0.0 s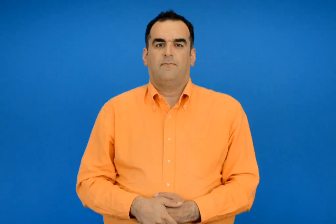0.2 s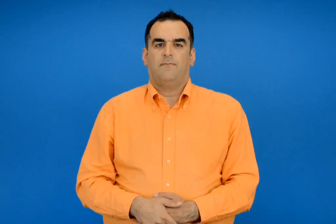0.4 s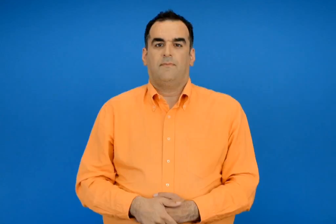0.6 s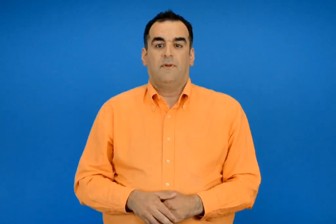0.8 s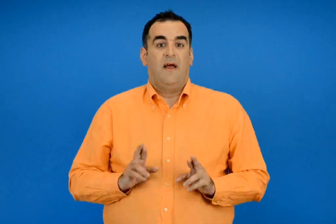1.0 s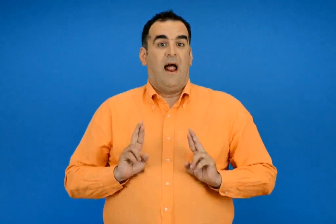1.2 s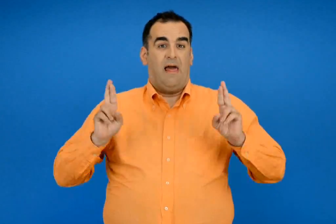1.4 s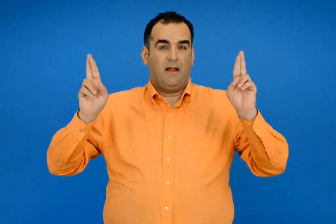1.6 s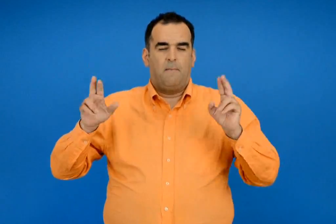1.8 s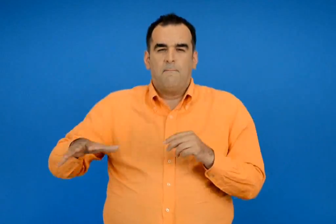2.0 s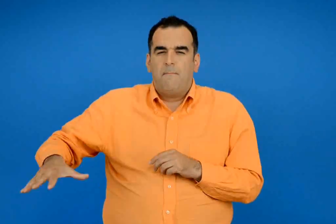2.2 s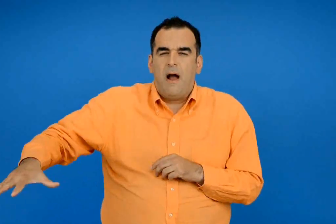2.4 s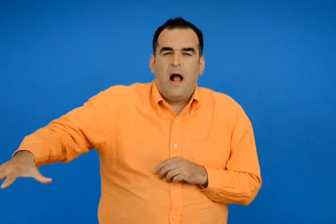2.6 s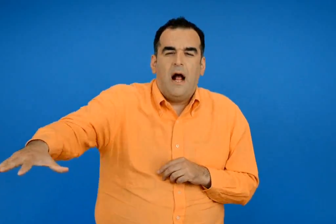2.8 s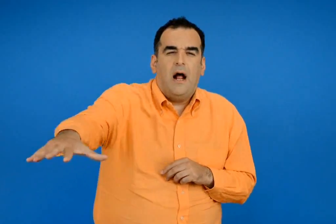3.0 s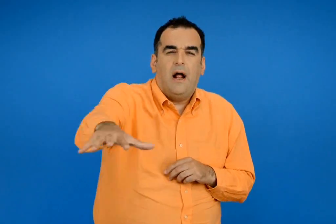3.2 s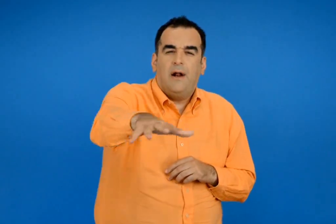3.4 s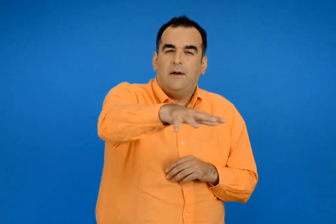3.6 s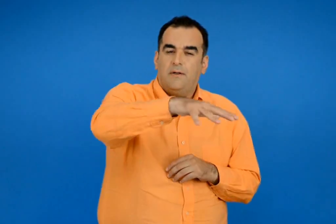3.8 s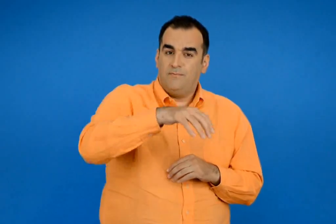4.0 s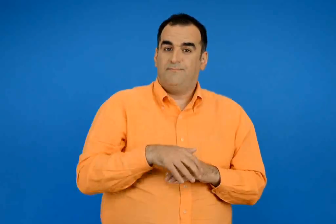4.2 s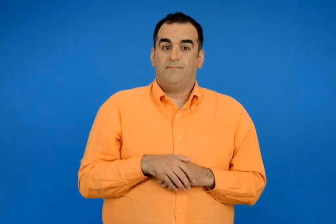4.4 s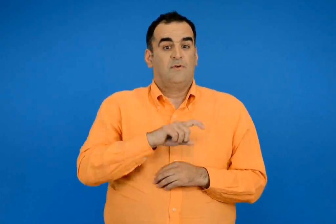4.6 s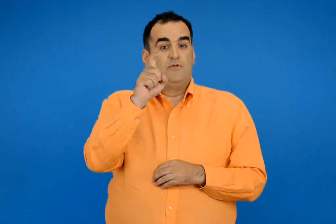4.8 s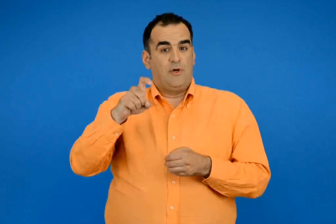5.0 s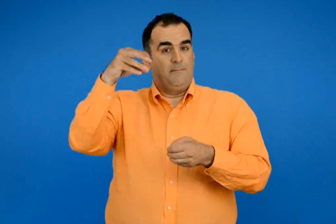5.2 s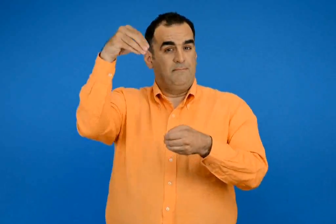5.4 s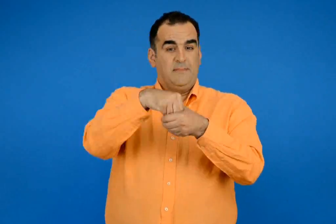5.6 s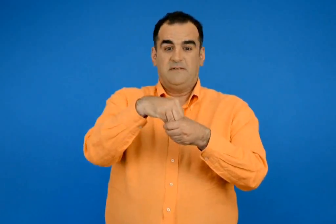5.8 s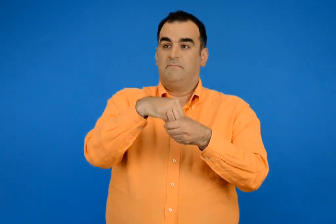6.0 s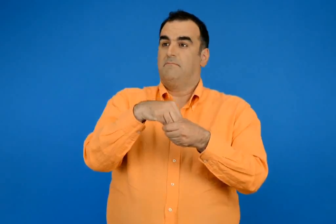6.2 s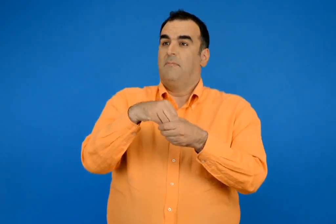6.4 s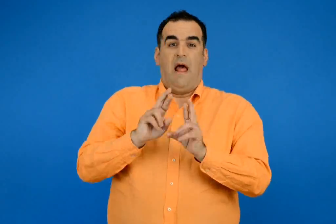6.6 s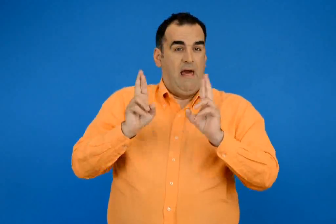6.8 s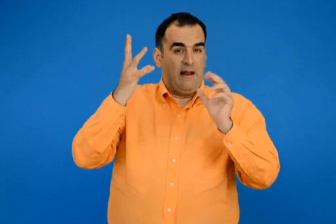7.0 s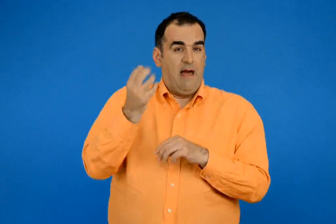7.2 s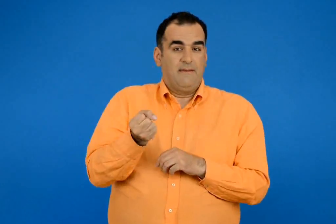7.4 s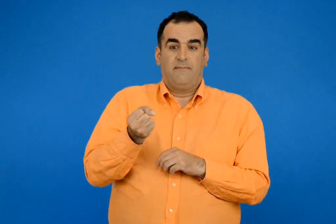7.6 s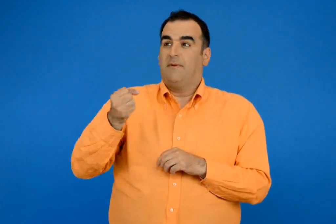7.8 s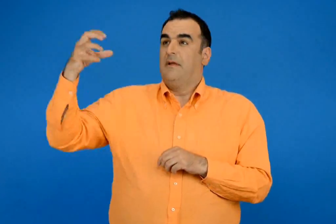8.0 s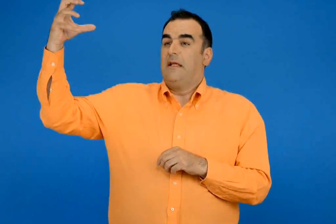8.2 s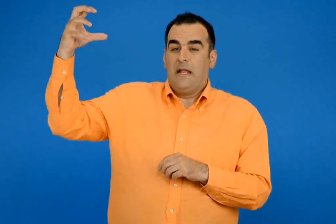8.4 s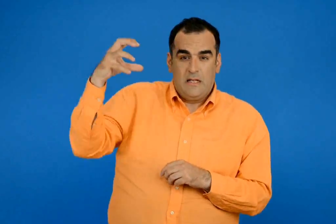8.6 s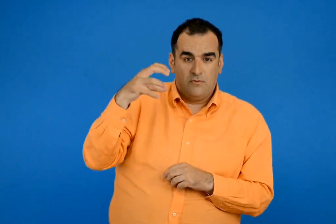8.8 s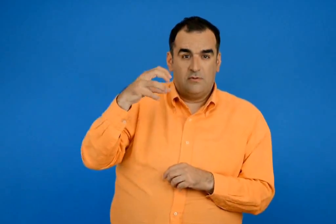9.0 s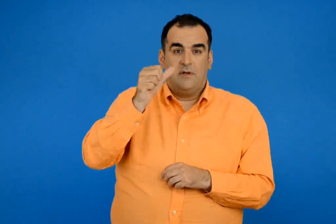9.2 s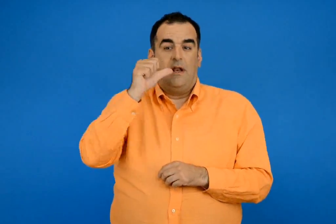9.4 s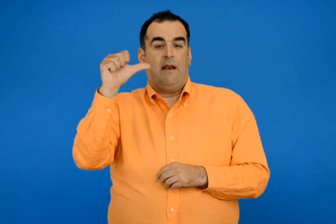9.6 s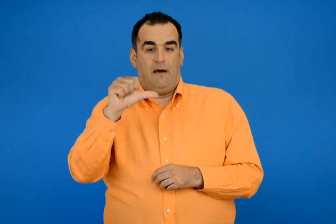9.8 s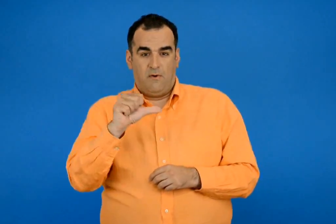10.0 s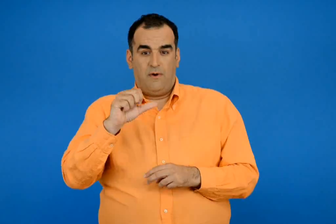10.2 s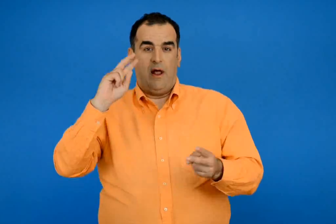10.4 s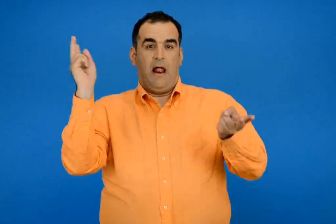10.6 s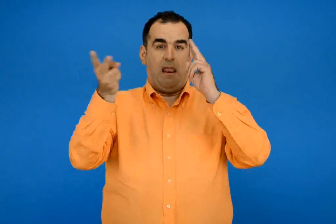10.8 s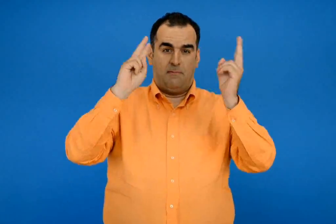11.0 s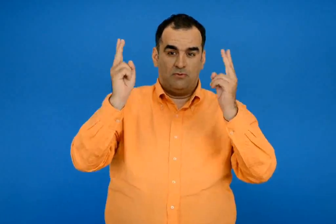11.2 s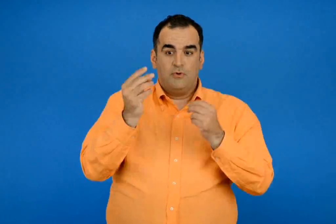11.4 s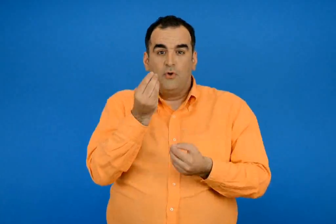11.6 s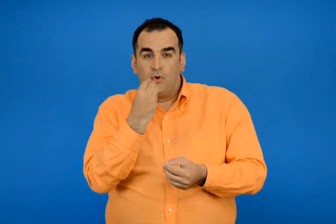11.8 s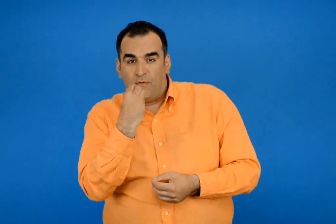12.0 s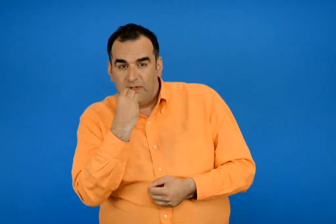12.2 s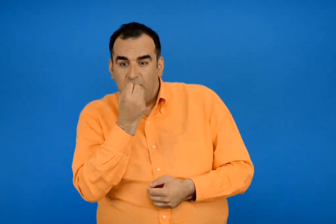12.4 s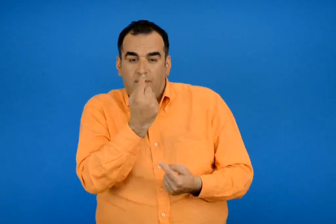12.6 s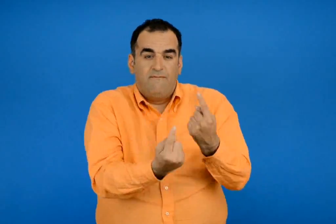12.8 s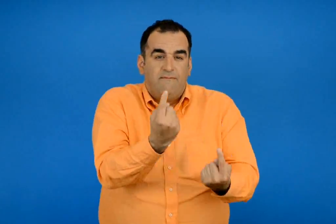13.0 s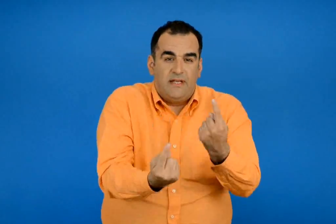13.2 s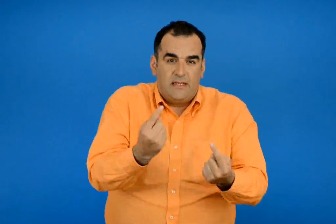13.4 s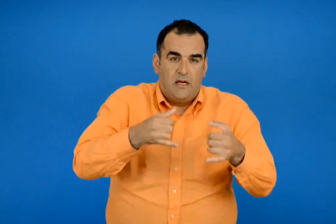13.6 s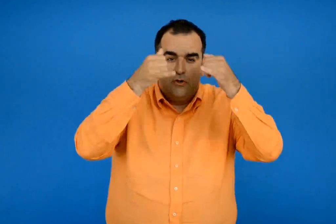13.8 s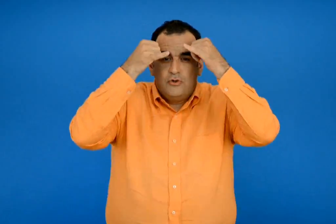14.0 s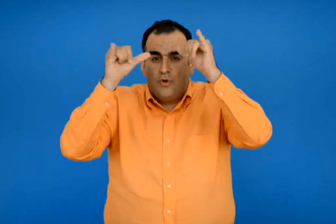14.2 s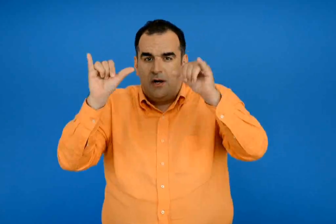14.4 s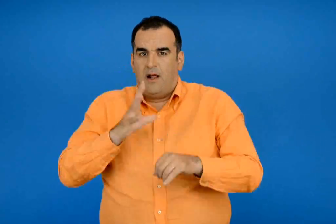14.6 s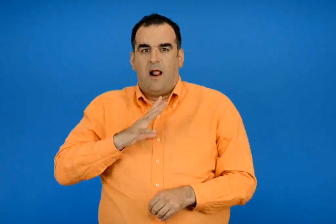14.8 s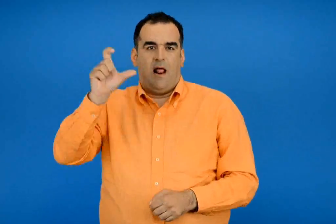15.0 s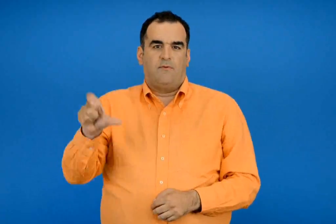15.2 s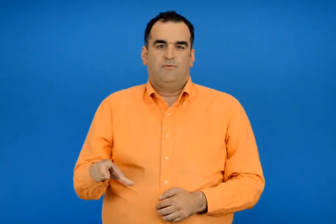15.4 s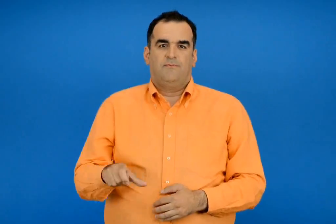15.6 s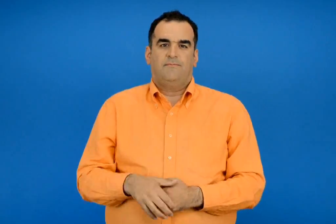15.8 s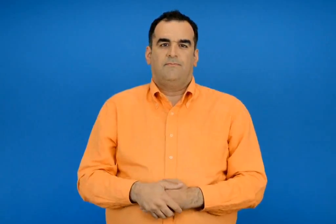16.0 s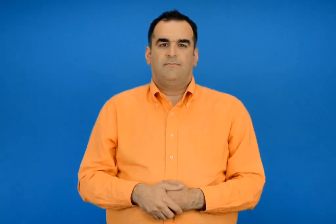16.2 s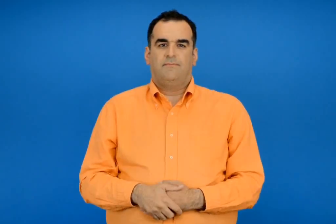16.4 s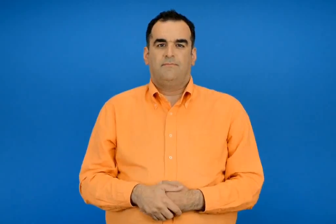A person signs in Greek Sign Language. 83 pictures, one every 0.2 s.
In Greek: η ενέργεια είναι παντού βρίσκεται μέσα στους ζωντανούς οργανισμούς αλλά και στον ήλιο στο νερό στον άνεμο στις τροφές στα φυτά στα ζώα στον άνθρωπο
